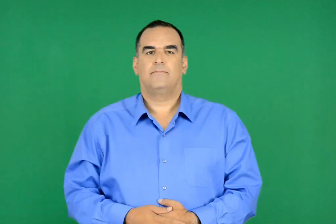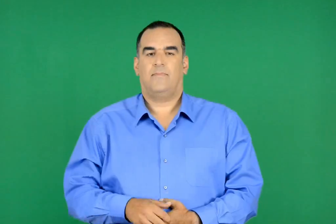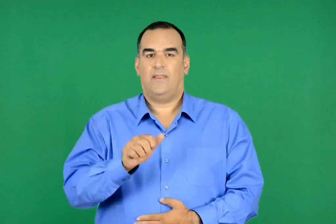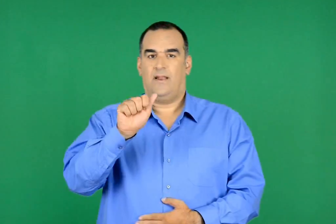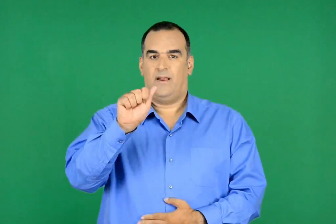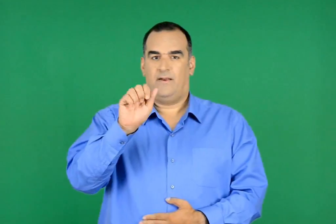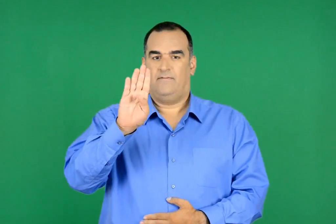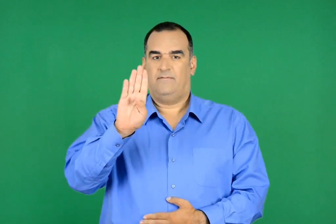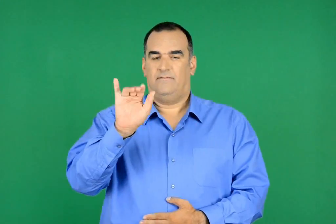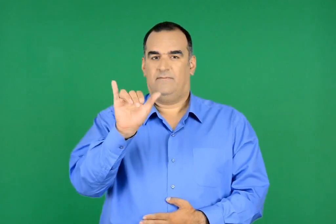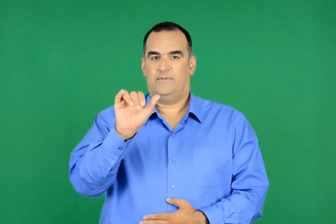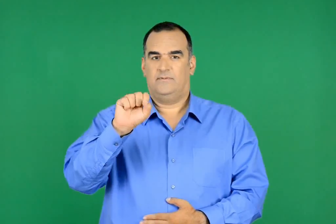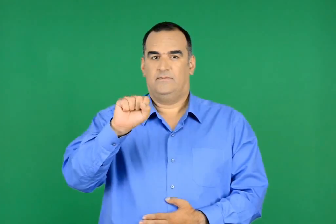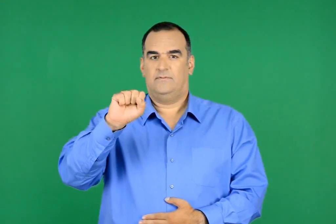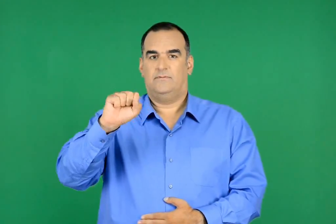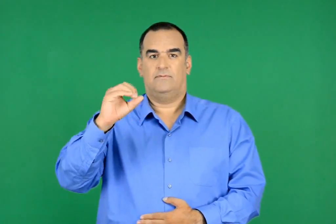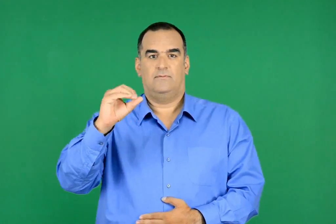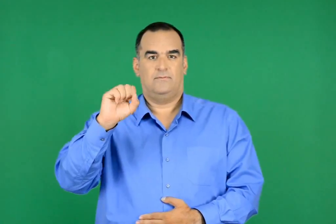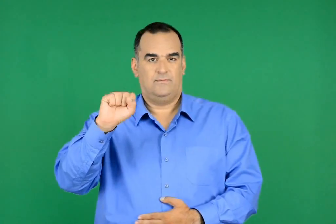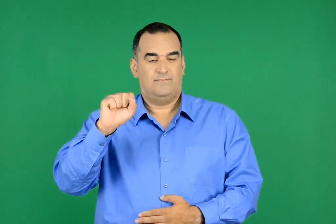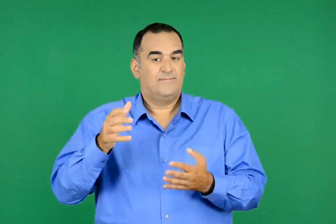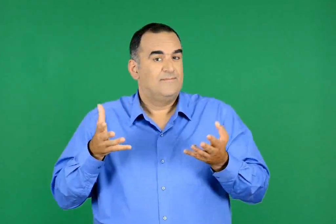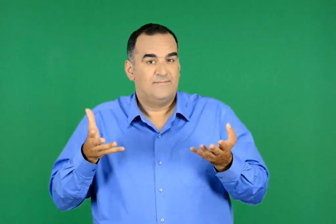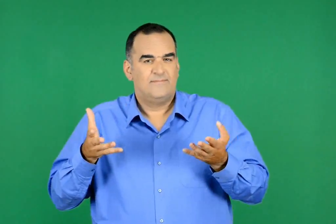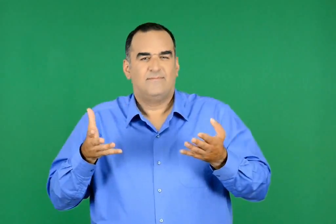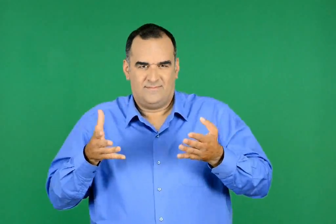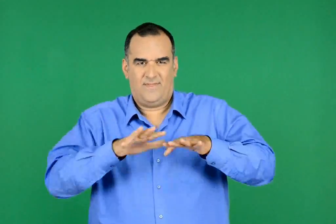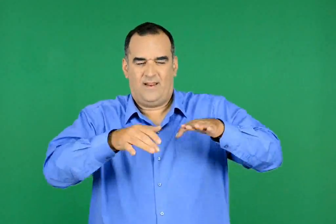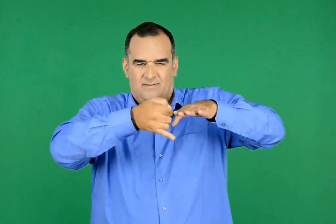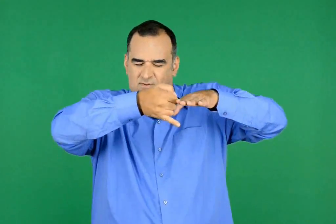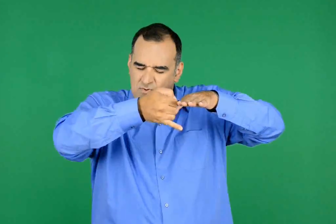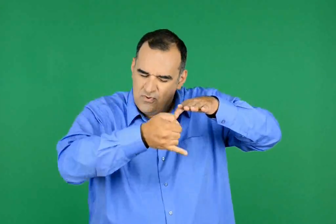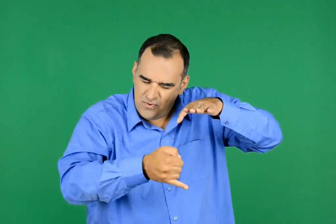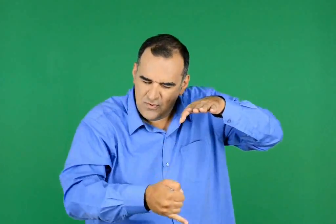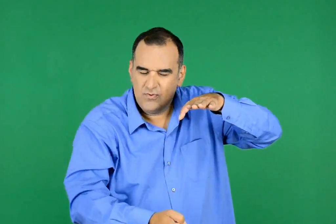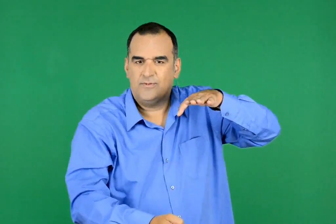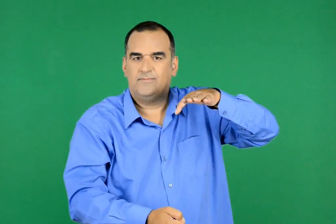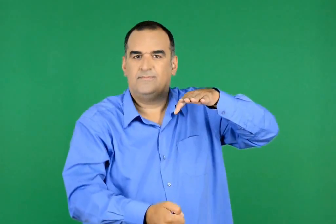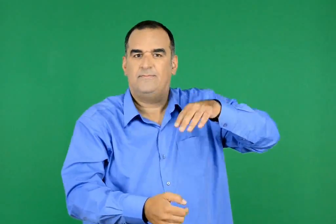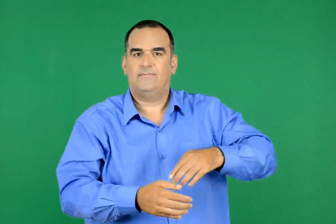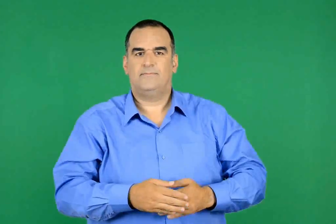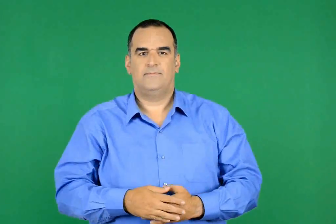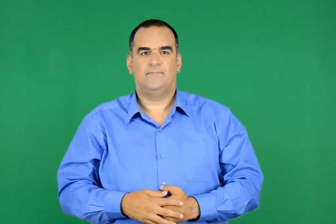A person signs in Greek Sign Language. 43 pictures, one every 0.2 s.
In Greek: άβυσσος το μεγάλο βάθος
